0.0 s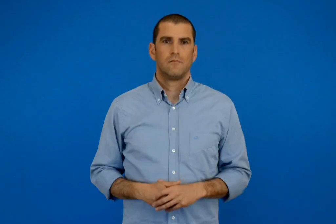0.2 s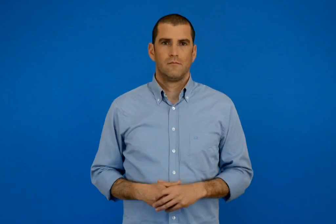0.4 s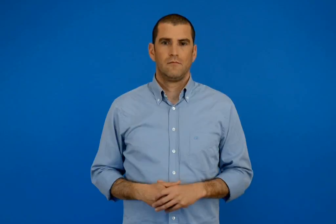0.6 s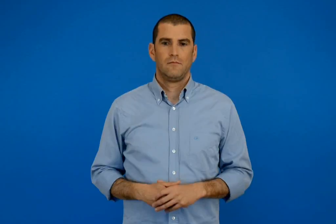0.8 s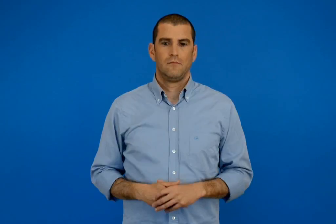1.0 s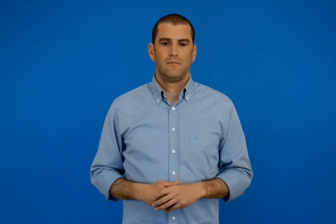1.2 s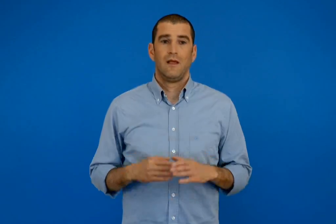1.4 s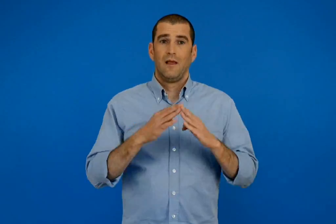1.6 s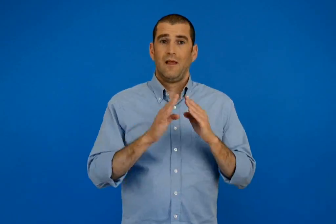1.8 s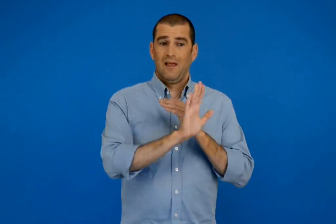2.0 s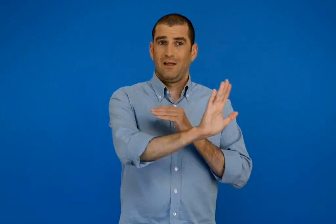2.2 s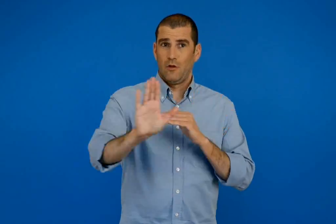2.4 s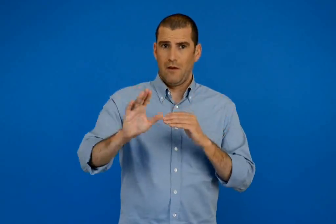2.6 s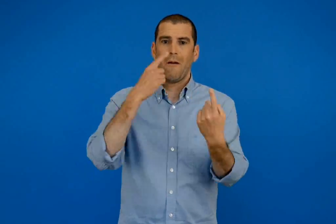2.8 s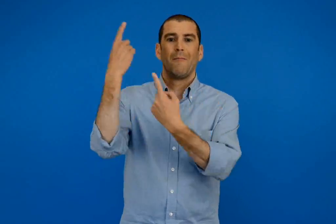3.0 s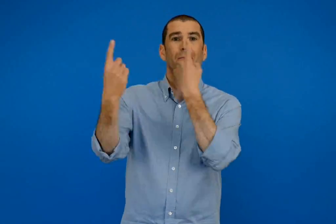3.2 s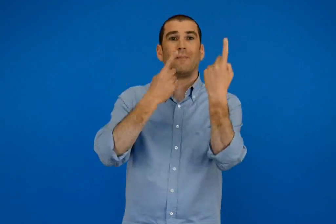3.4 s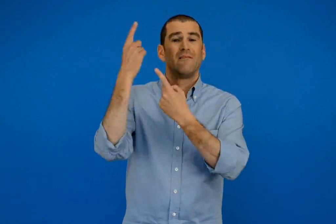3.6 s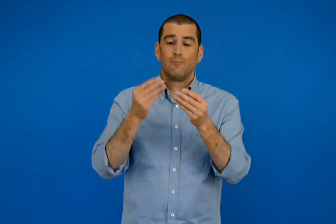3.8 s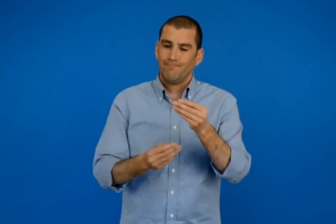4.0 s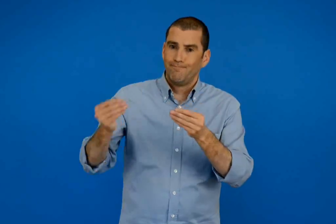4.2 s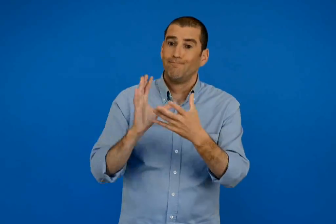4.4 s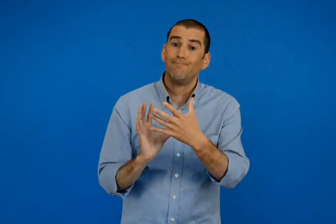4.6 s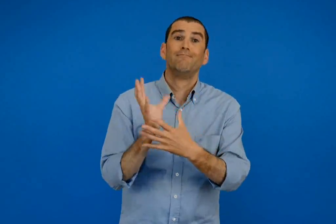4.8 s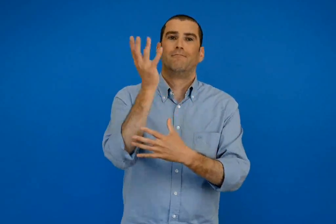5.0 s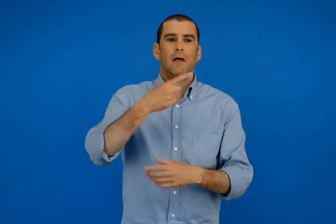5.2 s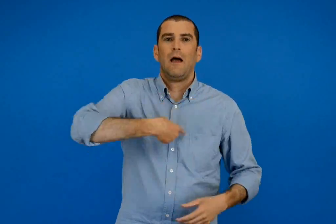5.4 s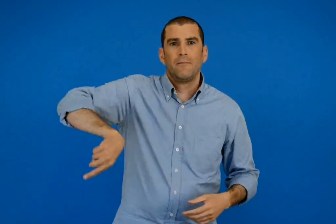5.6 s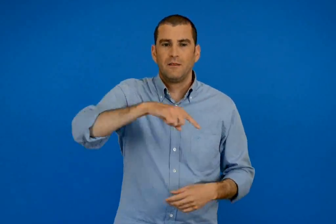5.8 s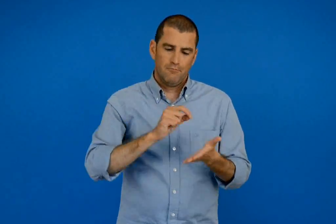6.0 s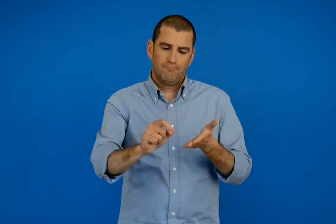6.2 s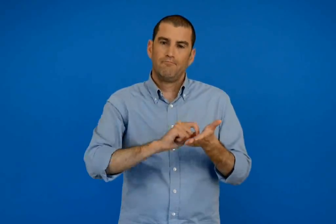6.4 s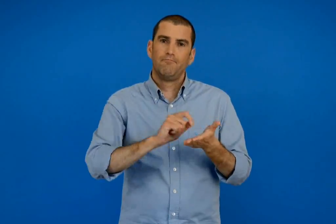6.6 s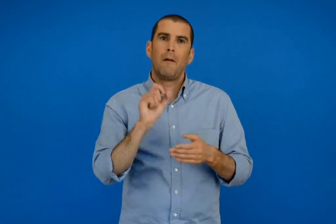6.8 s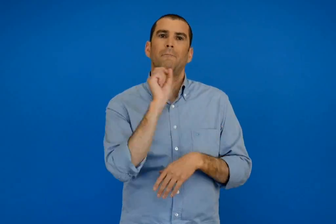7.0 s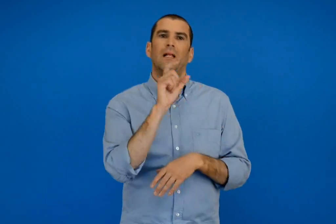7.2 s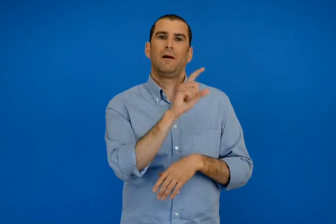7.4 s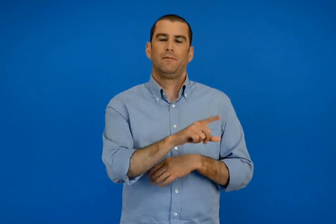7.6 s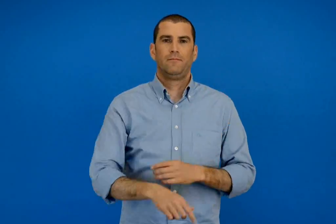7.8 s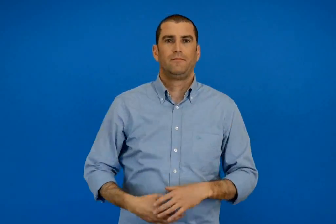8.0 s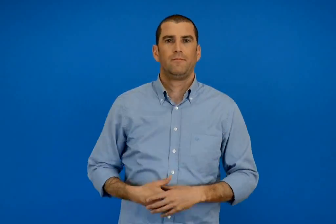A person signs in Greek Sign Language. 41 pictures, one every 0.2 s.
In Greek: φτιάχνουμε μηνύματα για μια καλύτερη ζωή στο περιβάλλον της γειτονίας
